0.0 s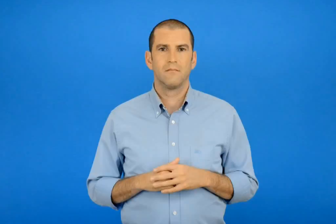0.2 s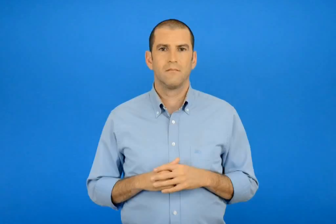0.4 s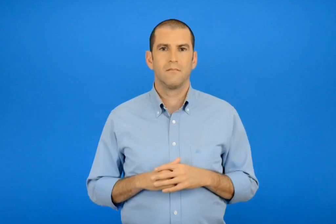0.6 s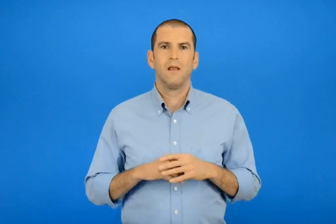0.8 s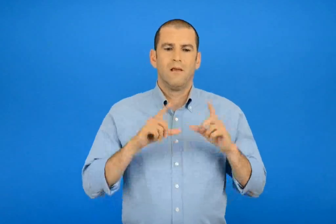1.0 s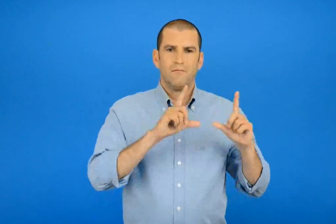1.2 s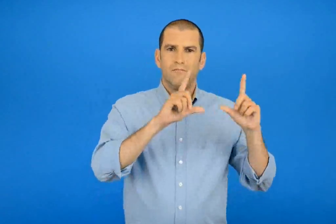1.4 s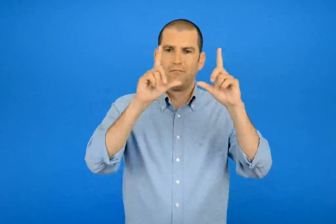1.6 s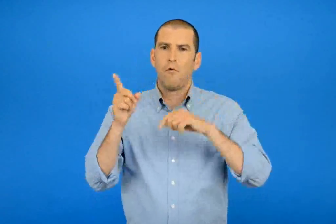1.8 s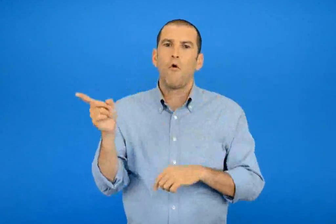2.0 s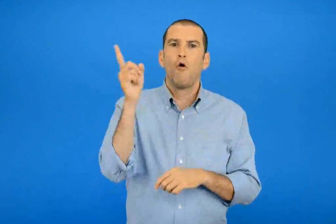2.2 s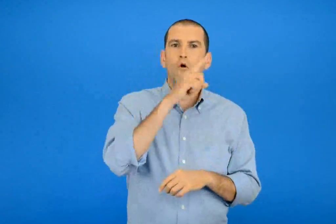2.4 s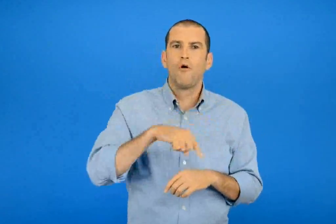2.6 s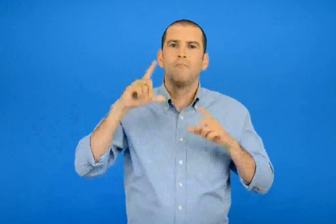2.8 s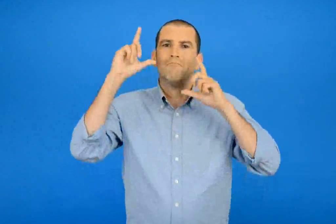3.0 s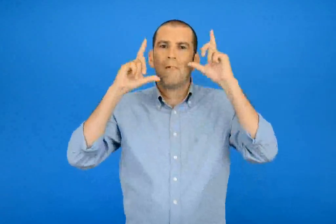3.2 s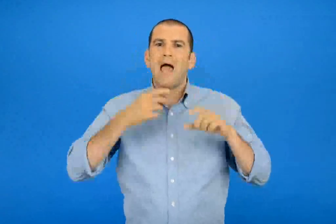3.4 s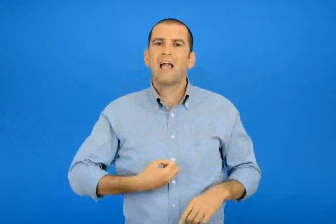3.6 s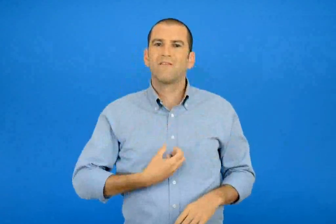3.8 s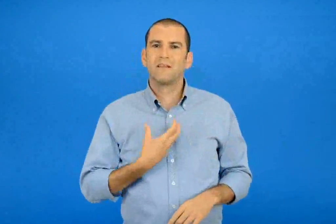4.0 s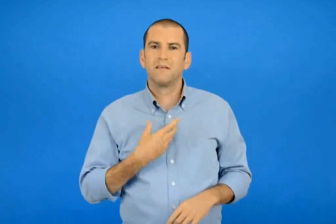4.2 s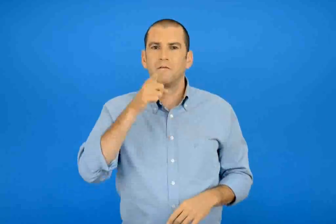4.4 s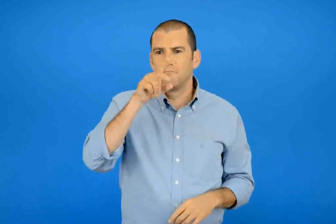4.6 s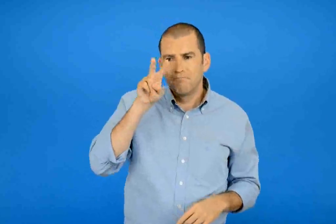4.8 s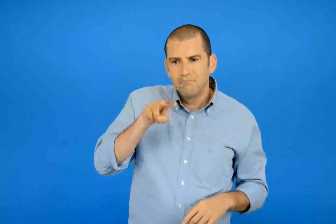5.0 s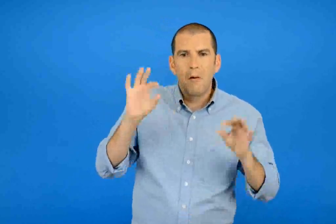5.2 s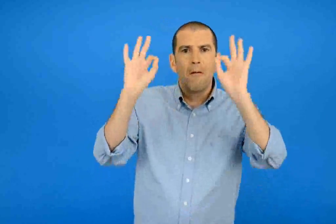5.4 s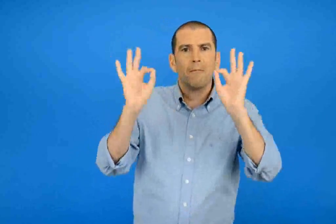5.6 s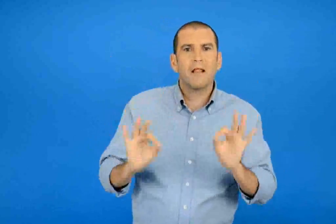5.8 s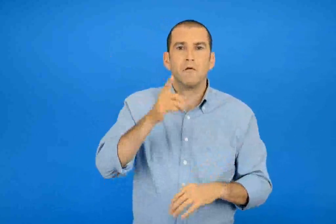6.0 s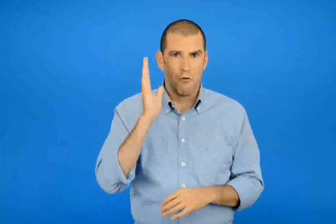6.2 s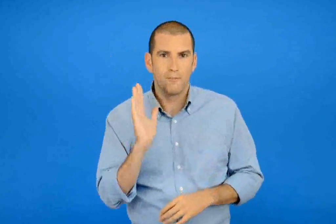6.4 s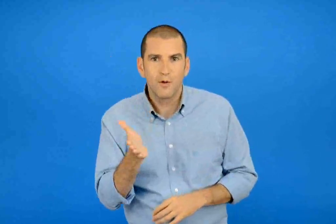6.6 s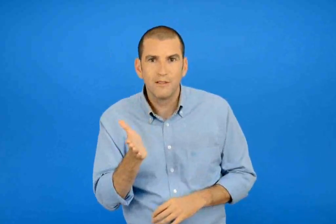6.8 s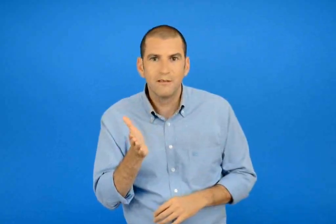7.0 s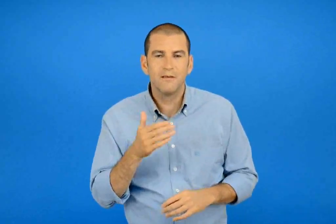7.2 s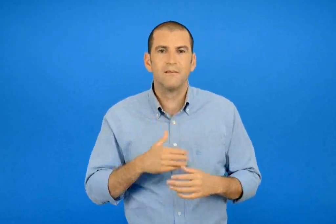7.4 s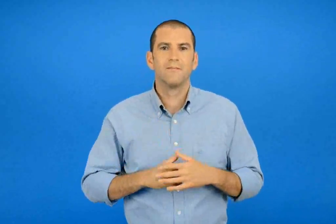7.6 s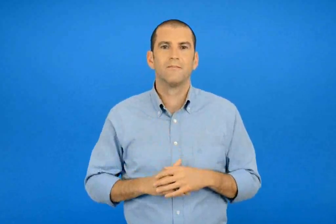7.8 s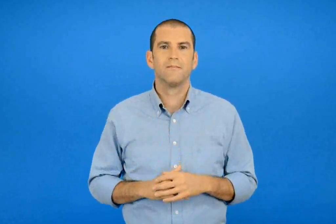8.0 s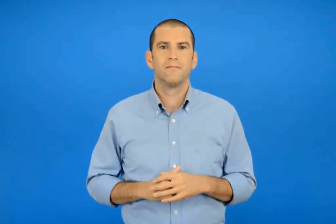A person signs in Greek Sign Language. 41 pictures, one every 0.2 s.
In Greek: μπορείς να περιγράψεις την έκφραση όλων ;
